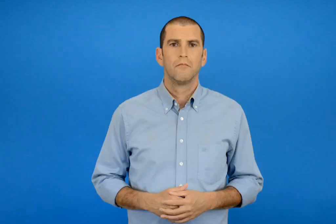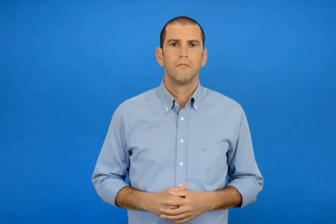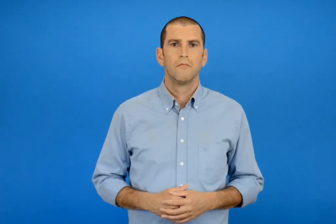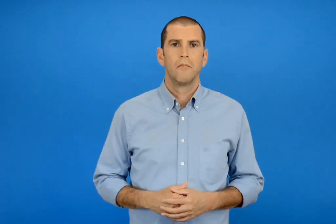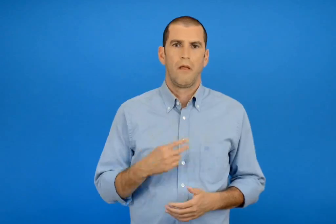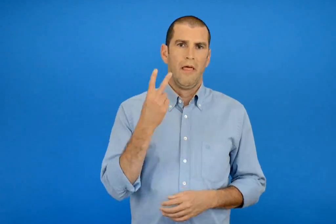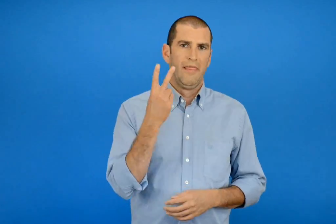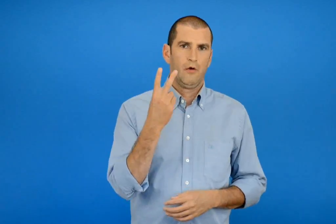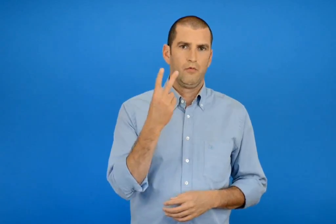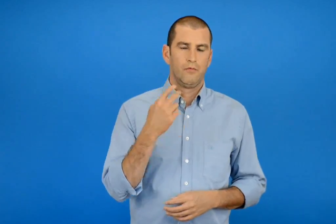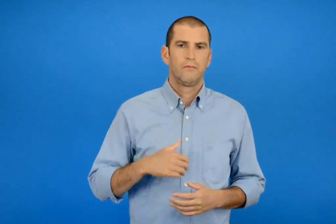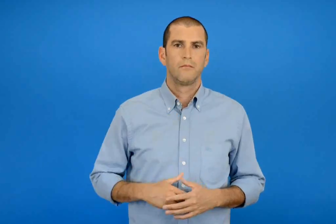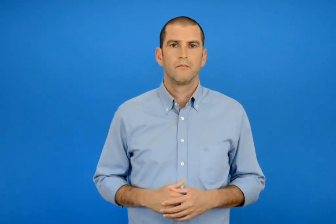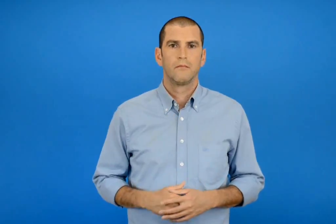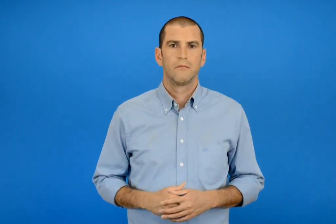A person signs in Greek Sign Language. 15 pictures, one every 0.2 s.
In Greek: το 2
